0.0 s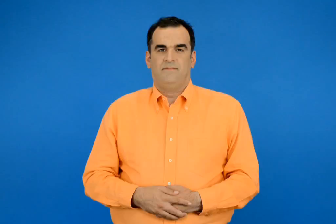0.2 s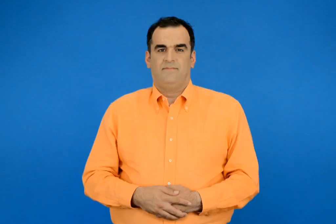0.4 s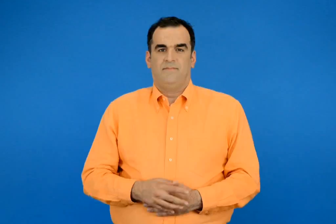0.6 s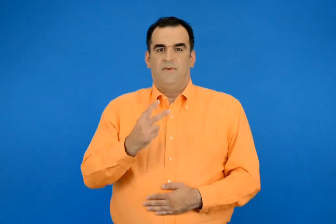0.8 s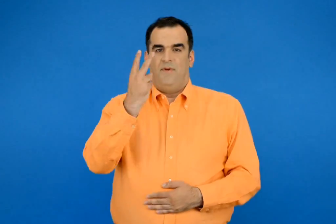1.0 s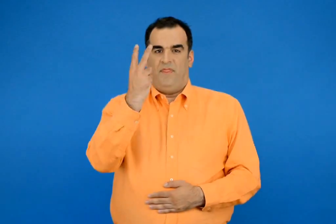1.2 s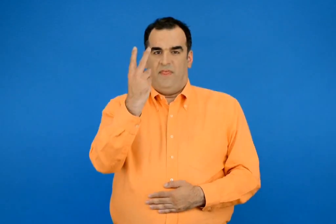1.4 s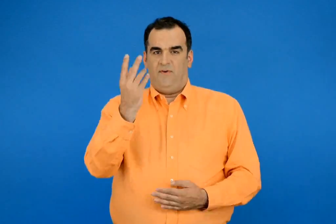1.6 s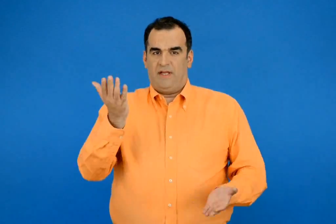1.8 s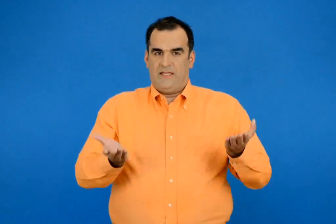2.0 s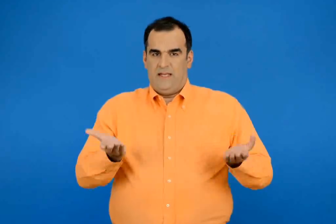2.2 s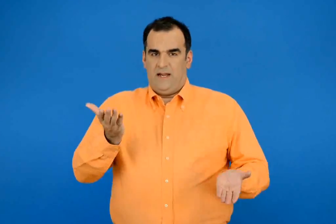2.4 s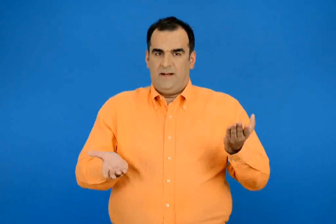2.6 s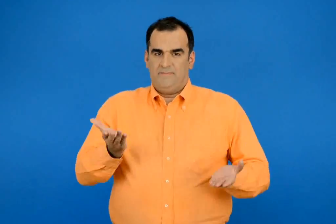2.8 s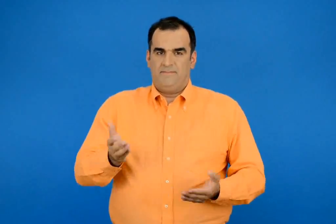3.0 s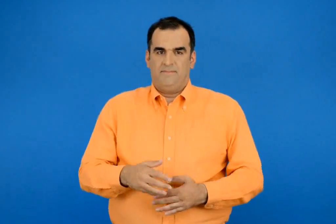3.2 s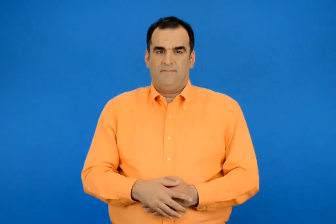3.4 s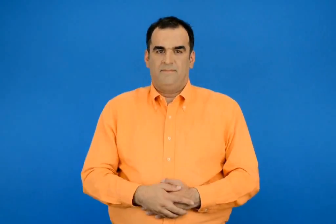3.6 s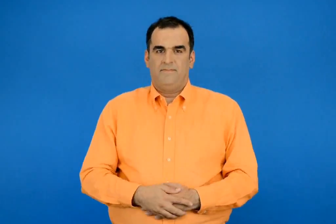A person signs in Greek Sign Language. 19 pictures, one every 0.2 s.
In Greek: 2 κιλά
